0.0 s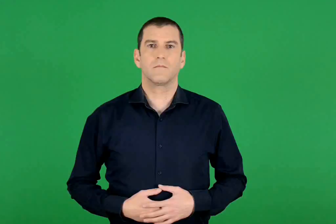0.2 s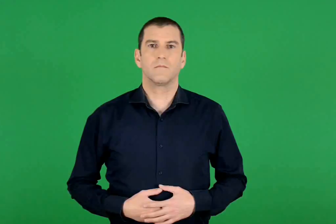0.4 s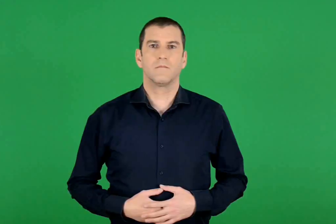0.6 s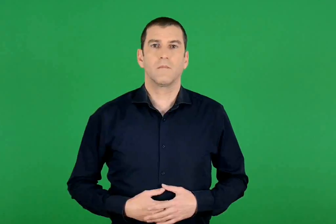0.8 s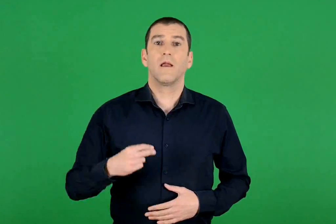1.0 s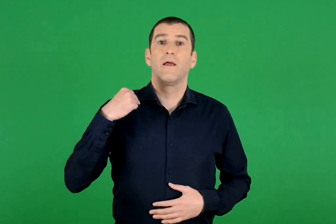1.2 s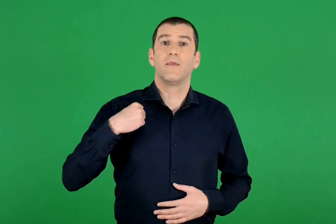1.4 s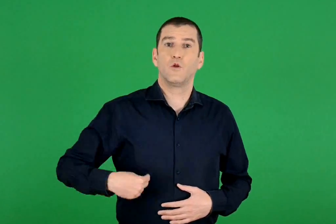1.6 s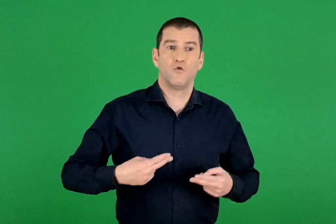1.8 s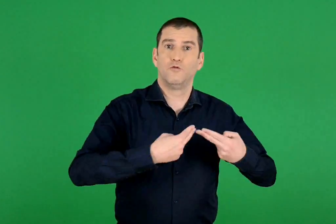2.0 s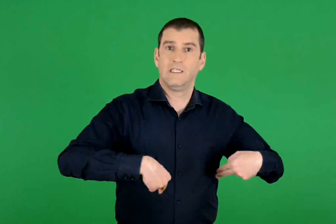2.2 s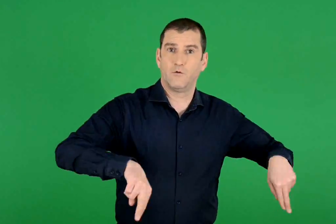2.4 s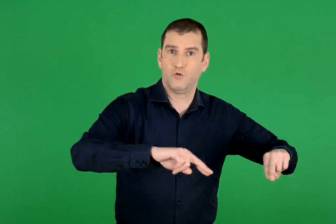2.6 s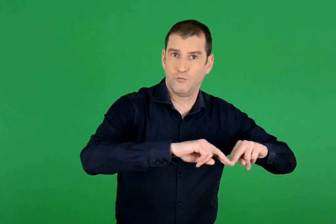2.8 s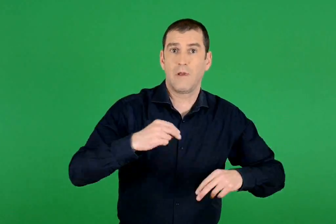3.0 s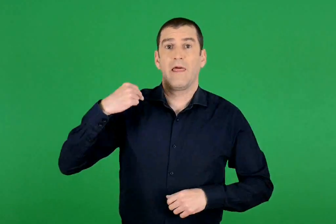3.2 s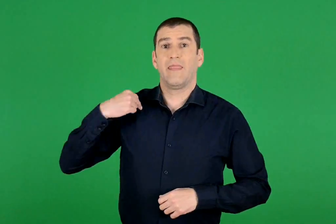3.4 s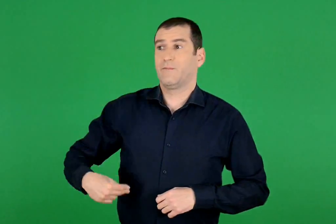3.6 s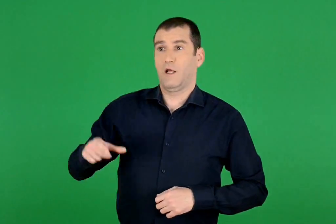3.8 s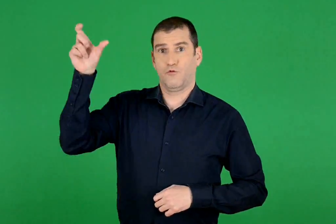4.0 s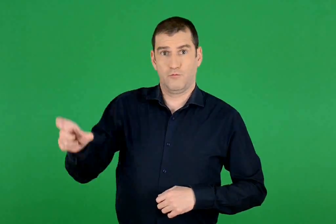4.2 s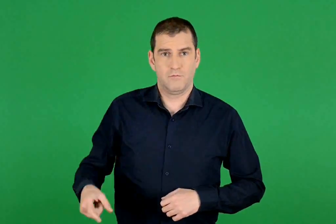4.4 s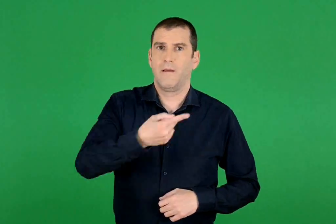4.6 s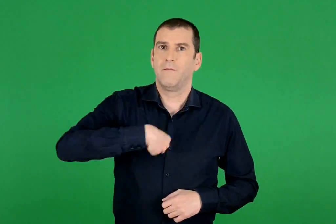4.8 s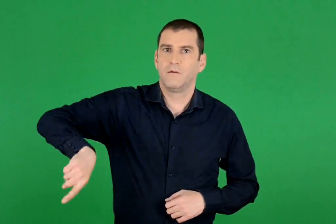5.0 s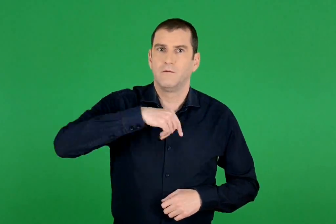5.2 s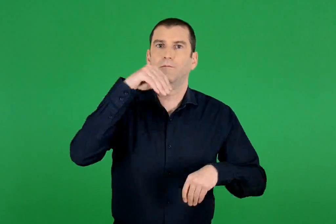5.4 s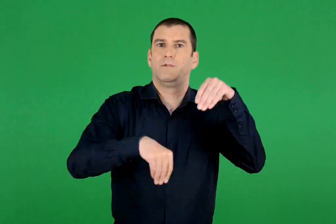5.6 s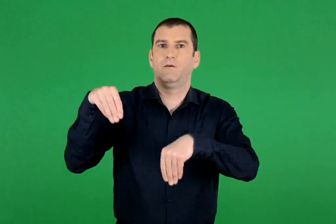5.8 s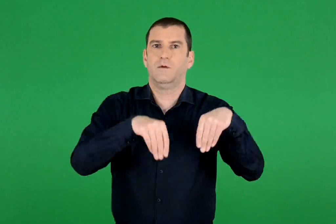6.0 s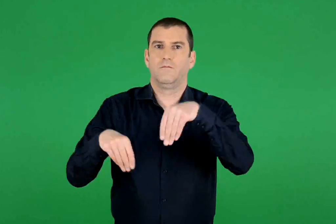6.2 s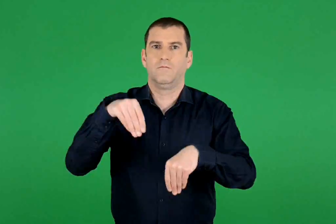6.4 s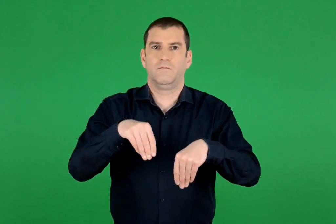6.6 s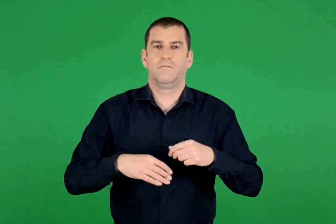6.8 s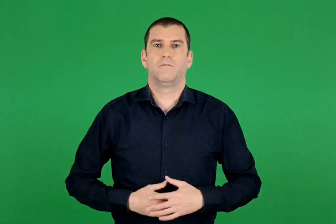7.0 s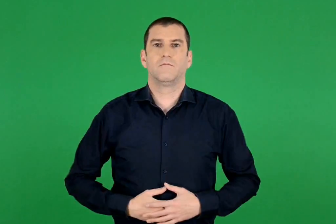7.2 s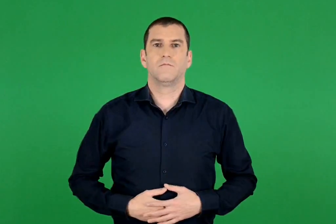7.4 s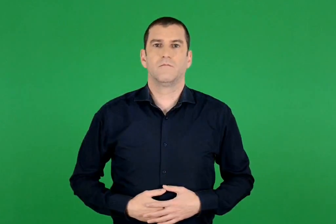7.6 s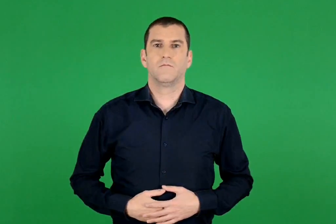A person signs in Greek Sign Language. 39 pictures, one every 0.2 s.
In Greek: εκλέγουμε δημοτικό συμβούλιο και δήμαρχο
